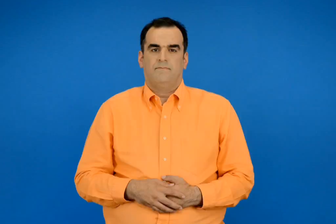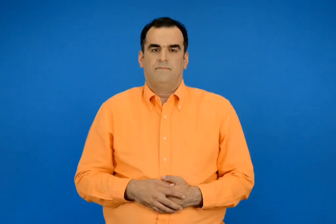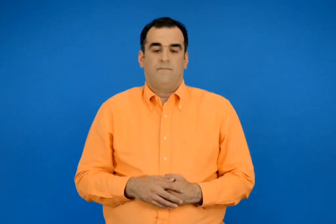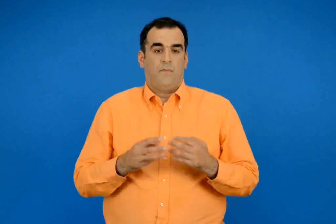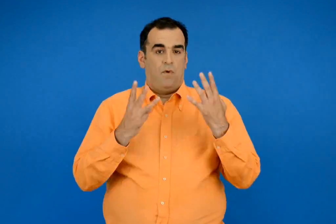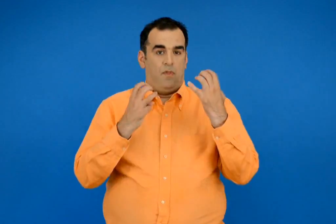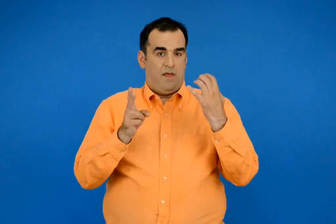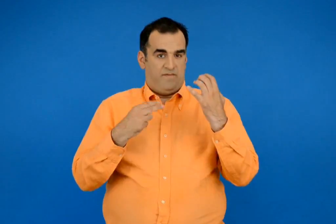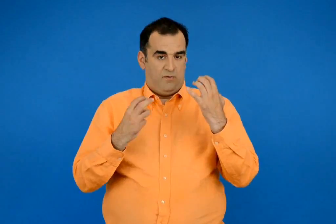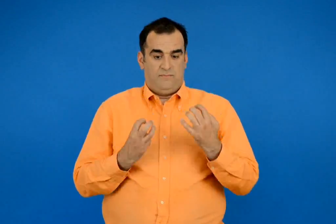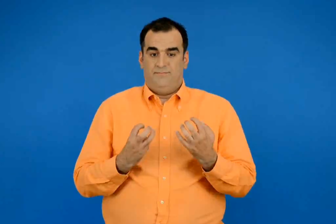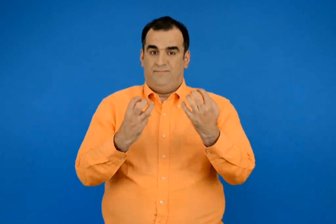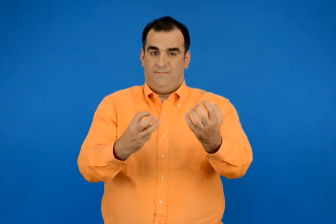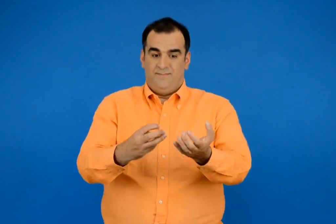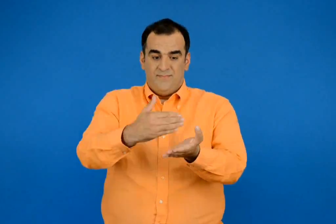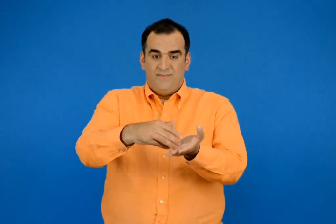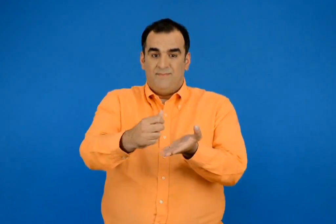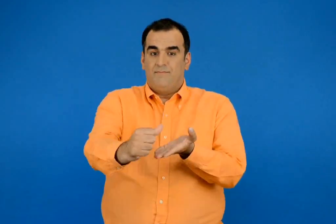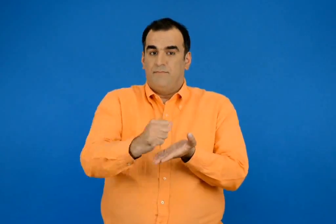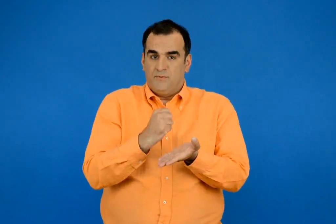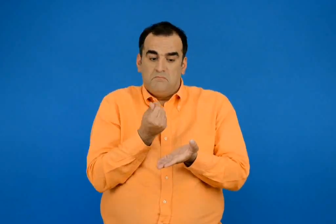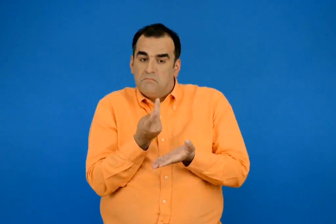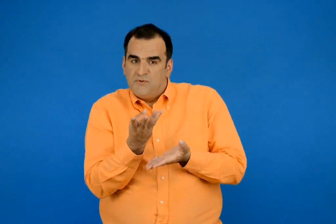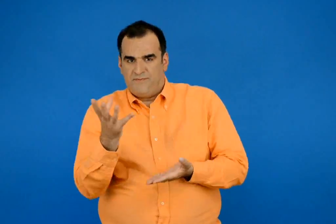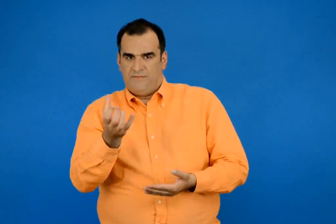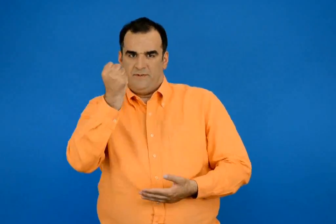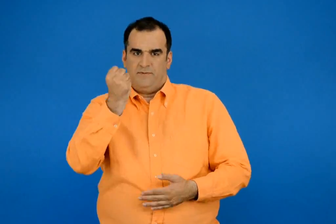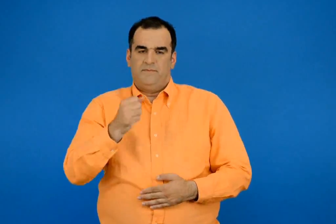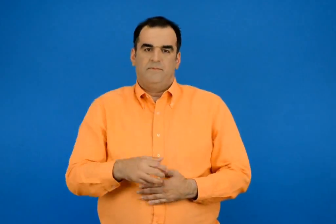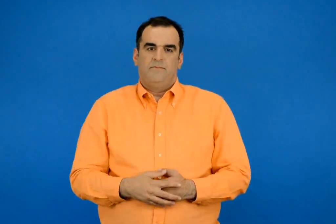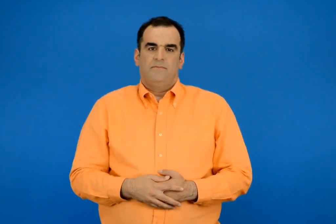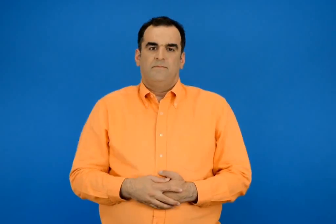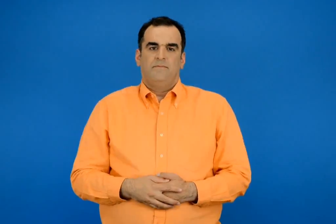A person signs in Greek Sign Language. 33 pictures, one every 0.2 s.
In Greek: βρίσκω ποσά ρέστα πηρέ από 80 €
